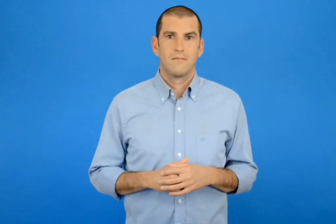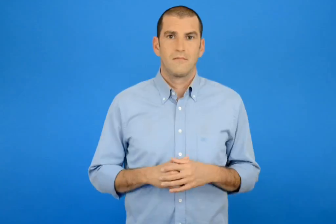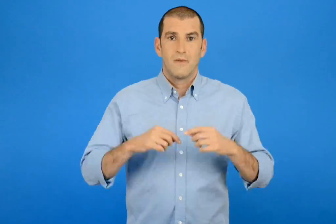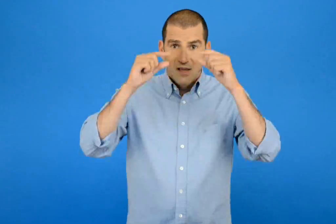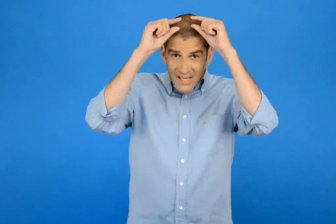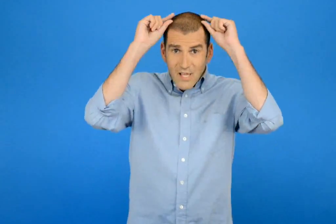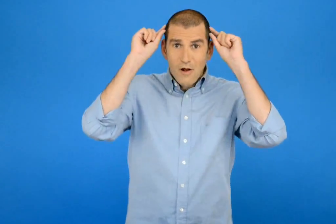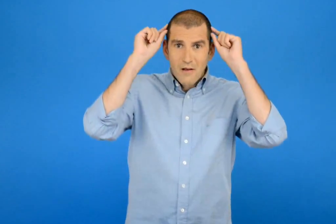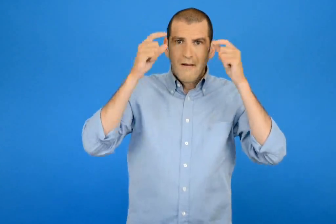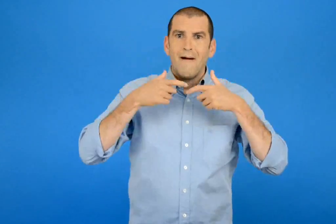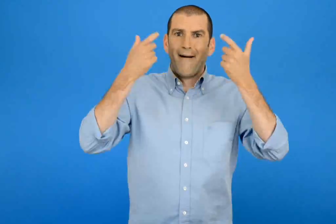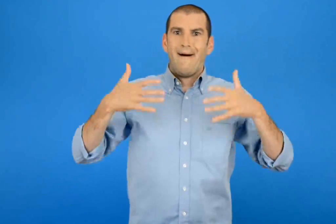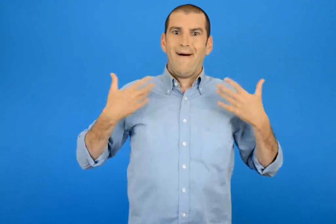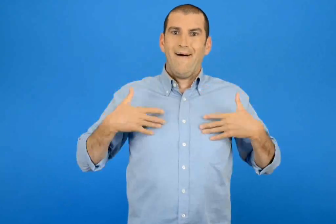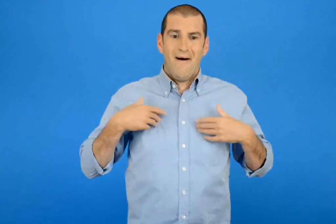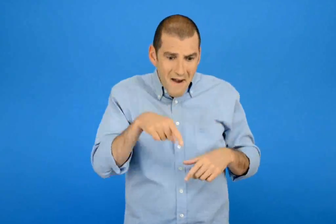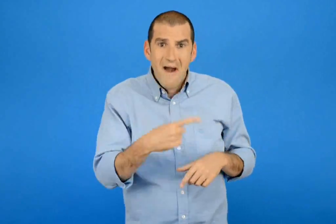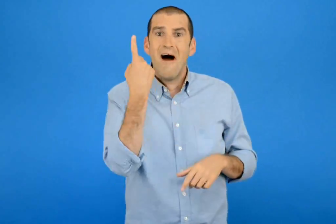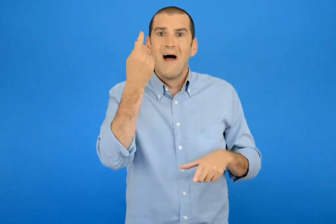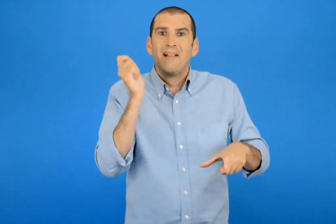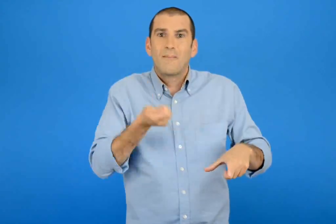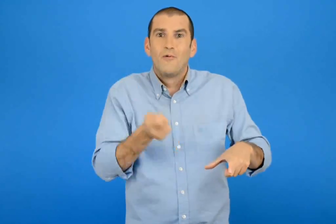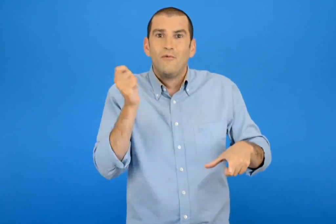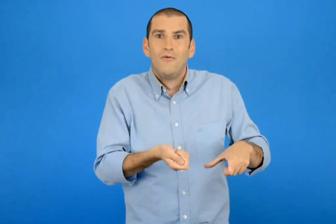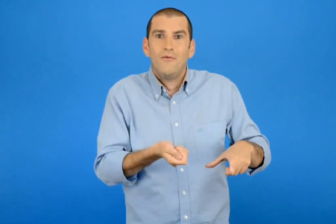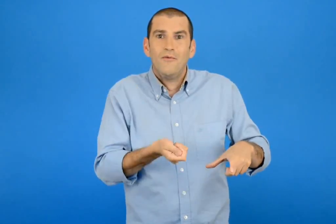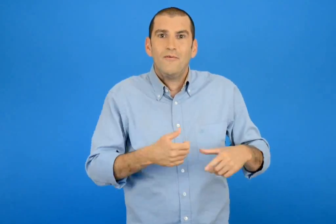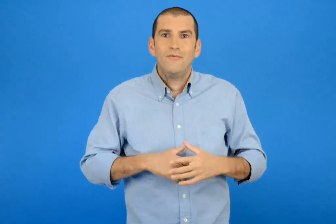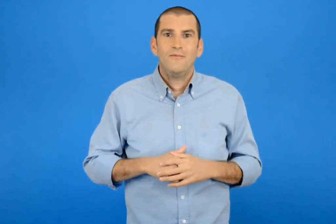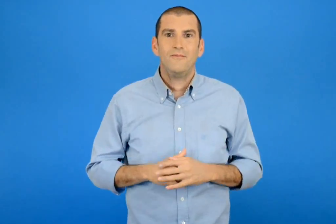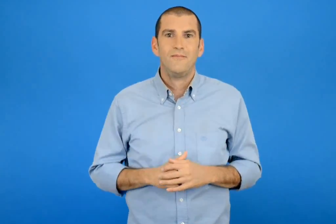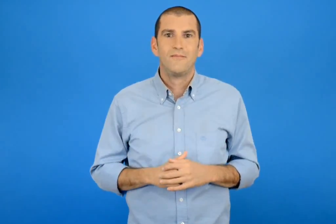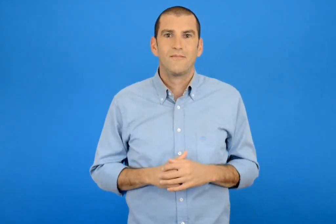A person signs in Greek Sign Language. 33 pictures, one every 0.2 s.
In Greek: ένα τύμπανο φώναξε χαρούμενη η ιωάννα
